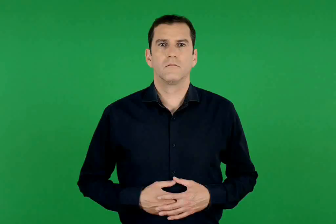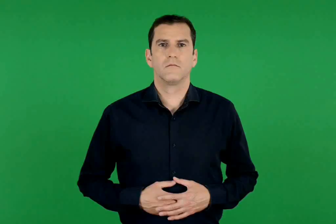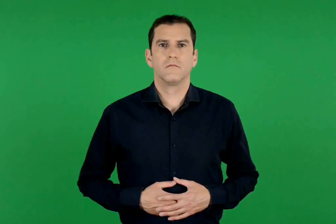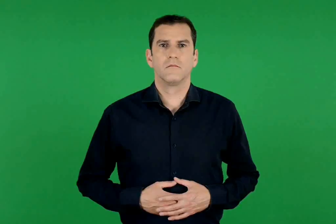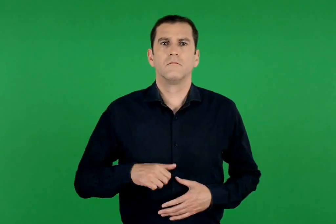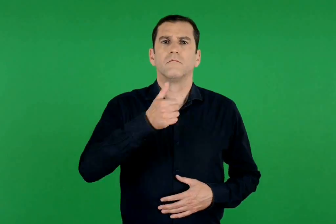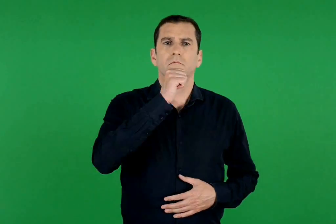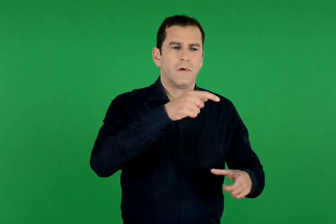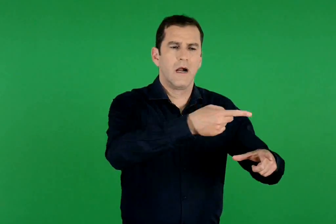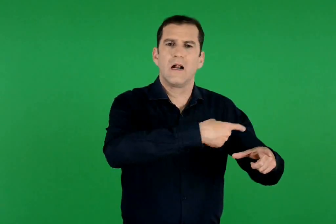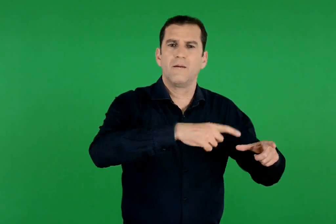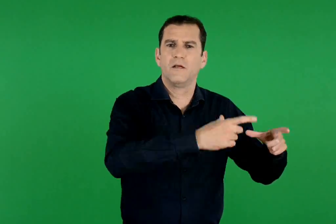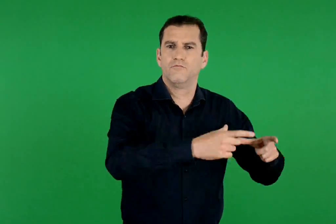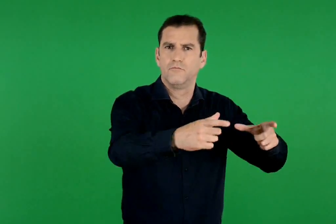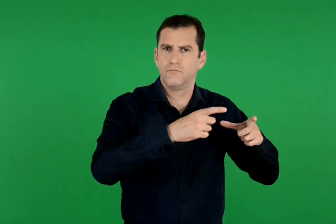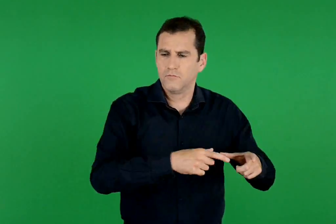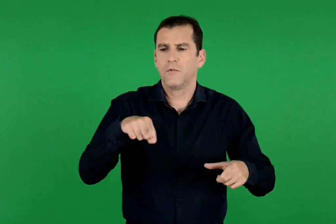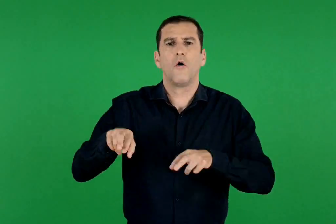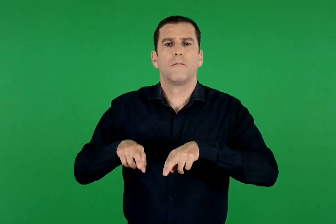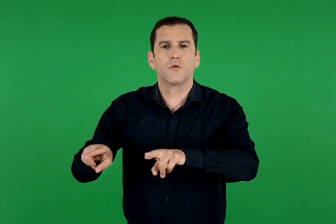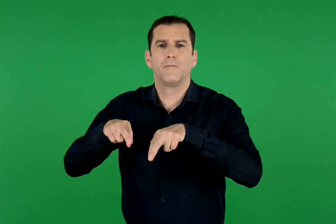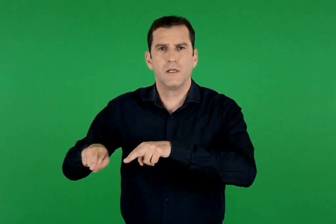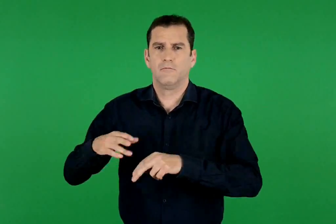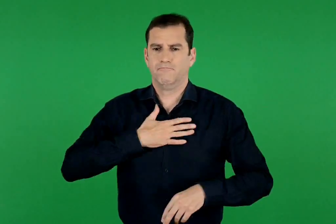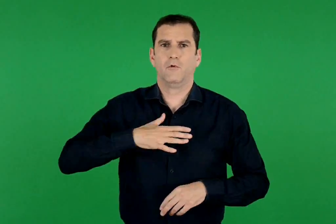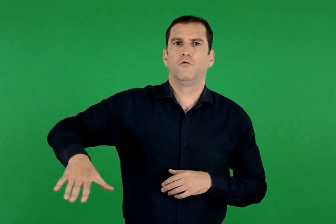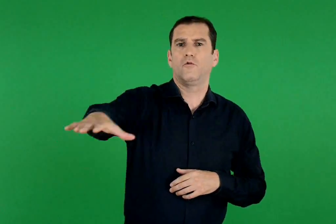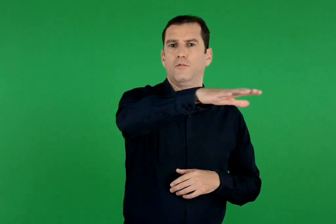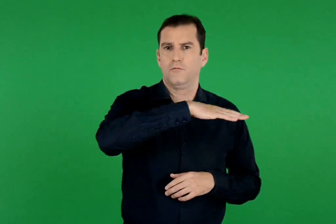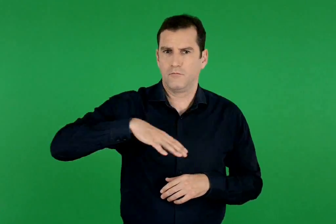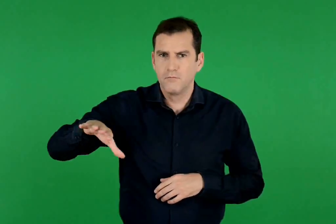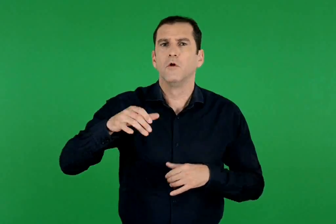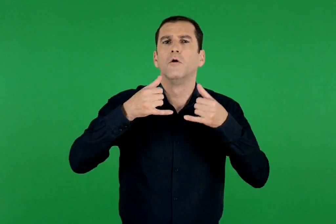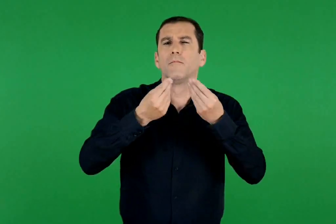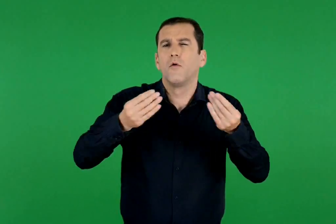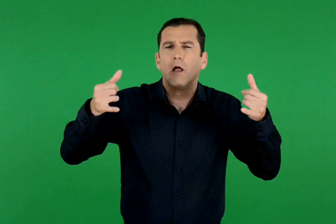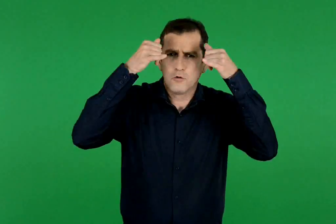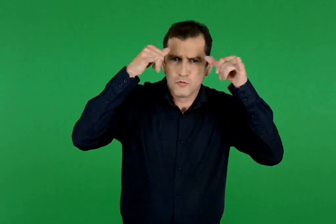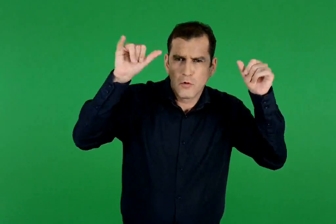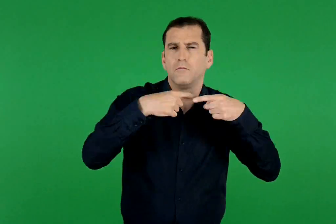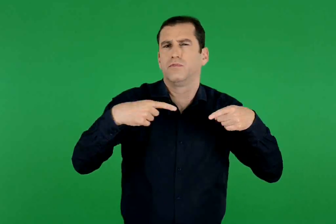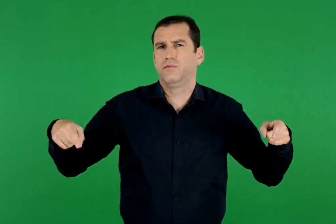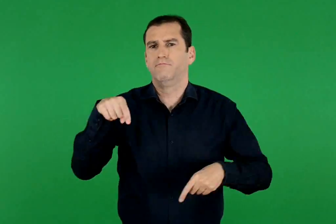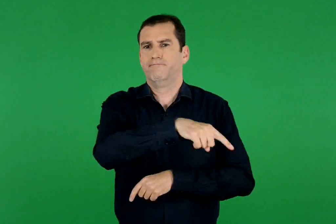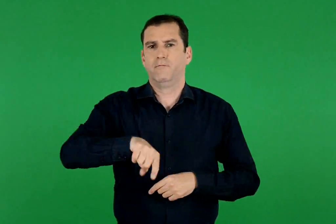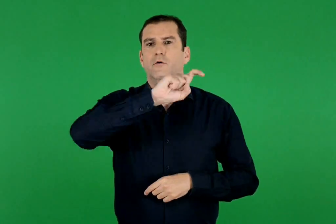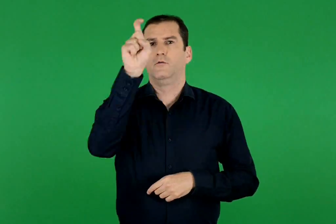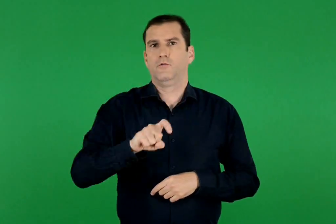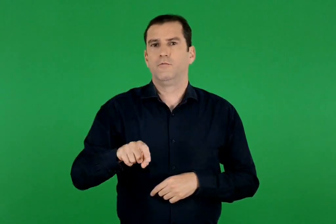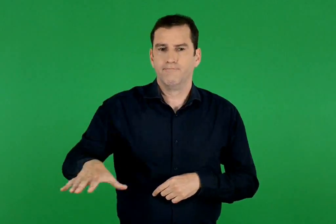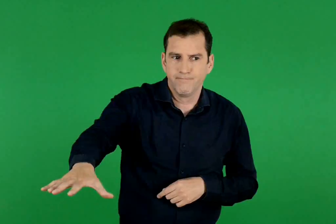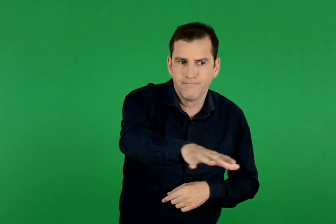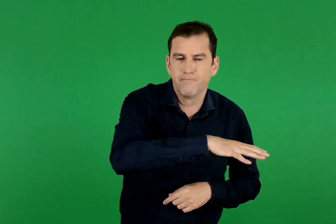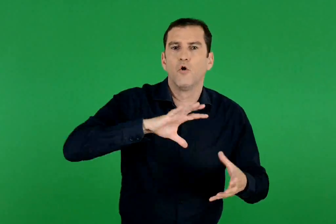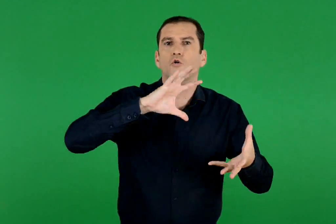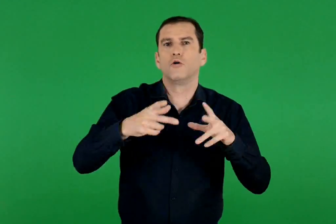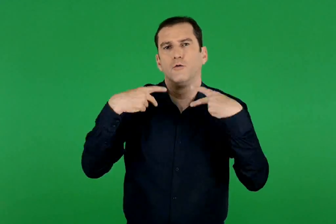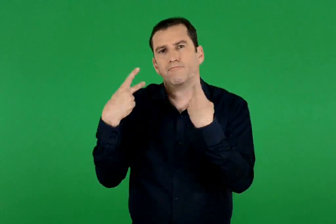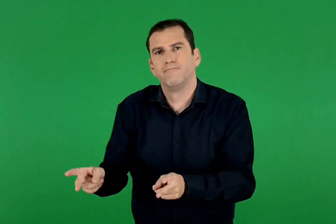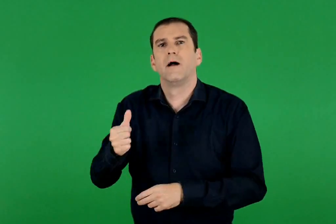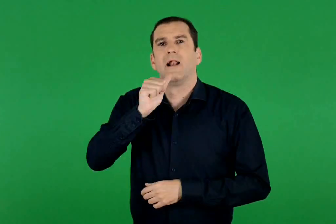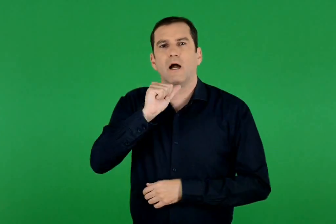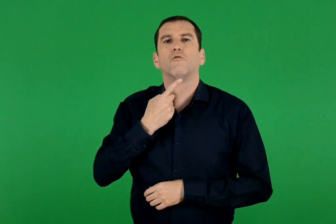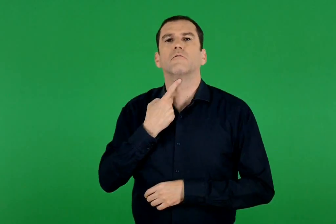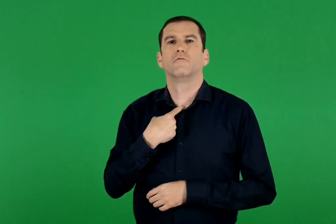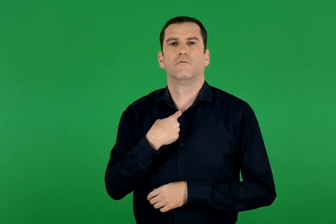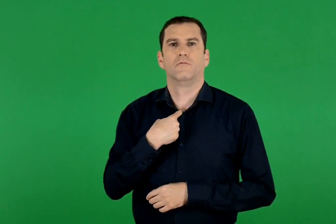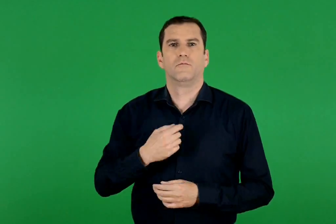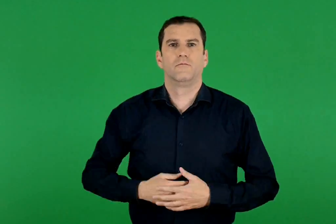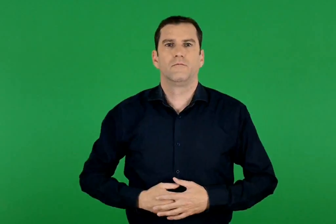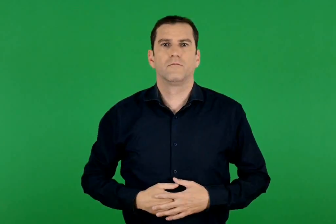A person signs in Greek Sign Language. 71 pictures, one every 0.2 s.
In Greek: στις λίμνες και στα ποτάμια του τόπου μας ζουν πολλά και διαφορετικά ζώα. είναι ο κόσμος του γλυκού νερού
